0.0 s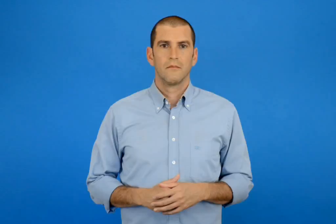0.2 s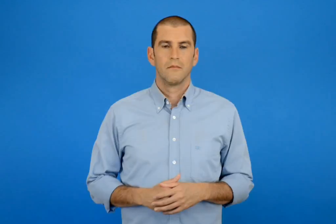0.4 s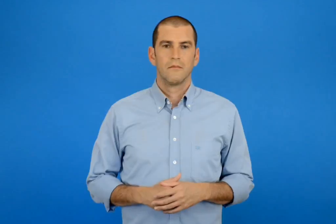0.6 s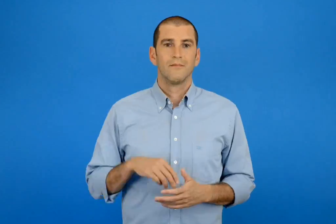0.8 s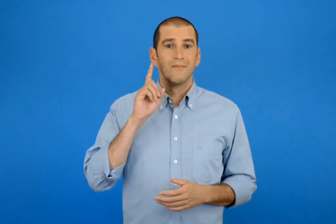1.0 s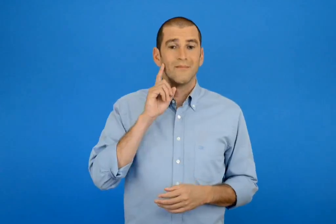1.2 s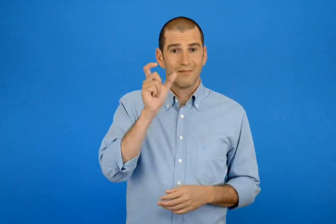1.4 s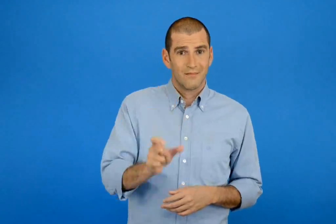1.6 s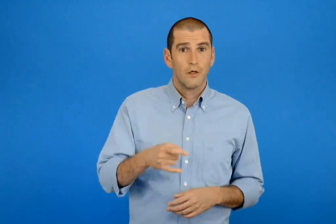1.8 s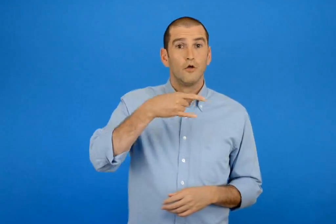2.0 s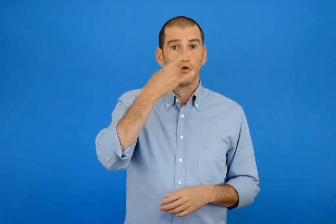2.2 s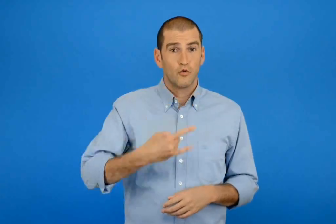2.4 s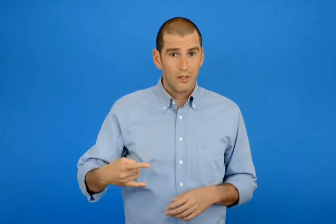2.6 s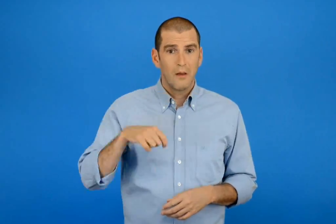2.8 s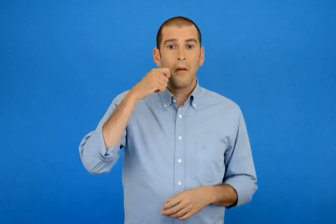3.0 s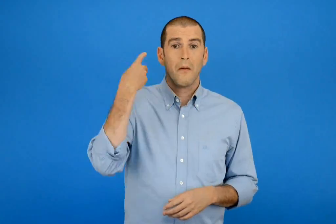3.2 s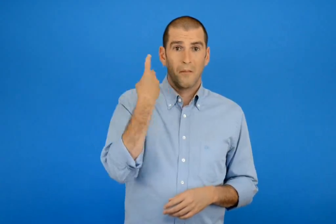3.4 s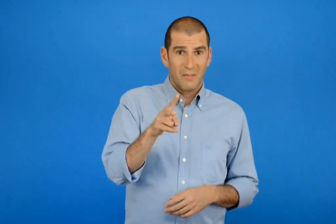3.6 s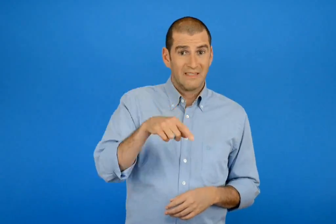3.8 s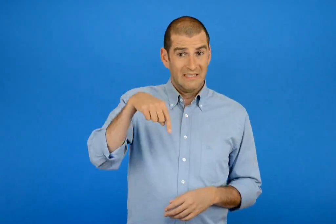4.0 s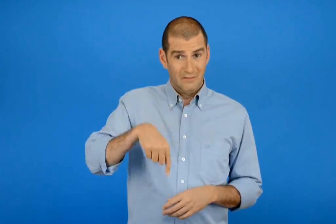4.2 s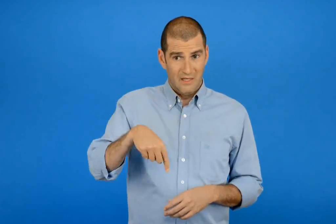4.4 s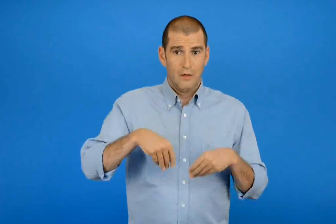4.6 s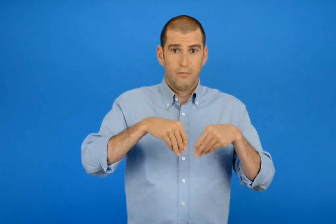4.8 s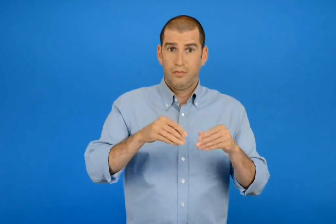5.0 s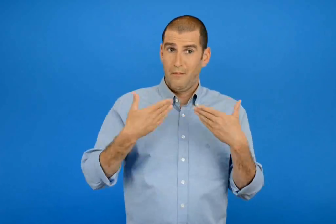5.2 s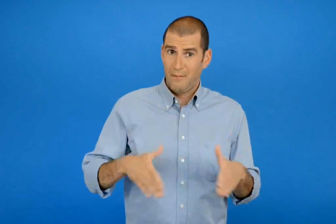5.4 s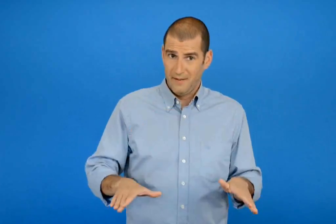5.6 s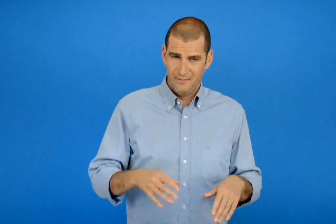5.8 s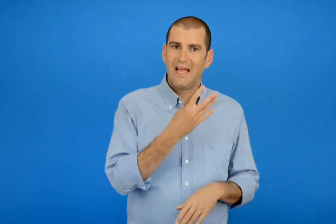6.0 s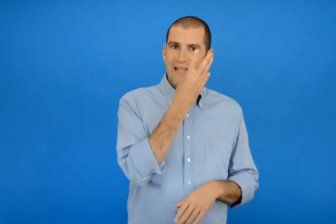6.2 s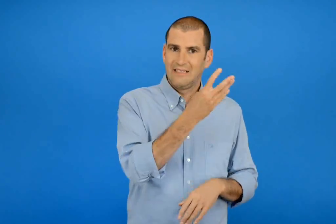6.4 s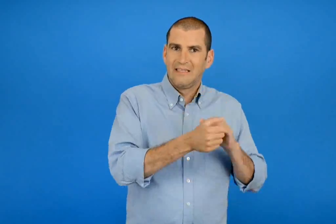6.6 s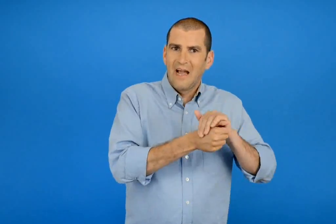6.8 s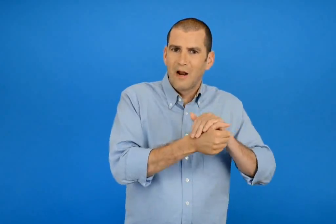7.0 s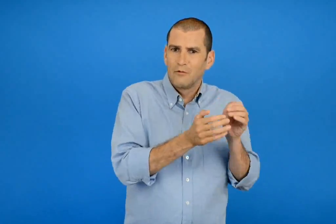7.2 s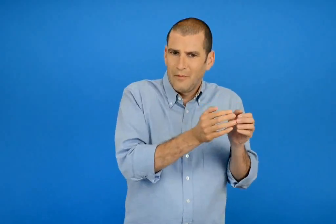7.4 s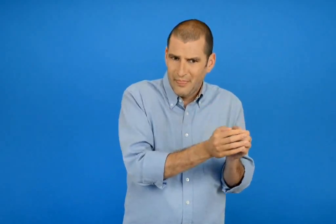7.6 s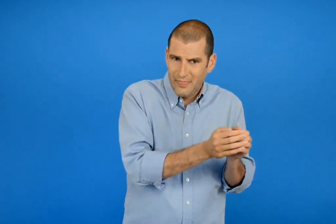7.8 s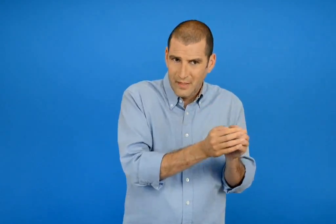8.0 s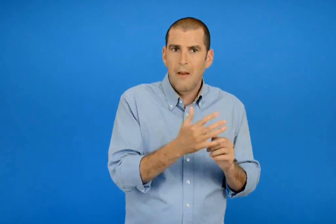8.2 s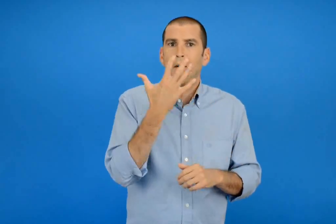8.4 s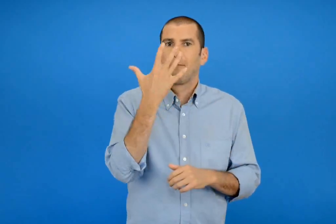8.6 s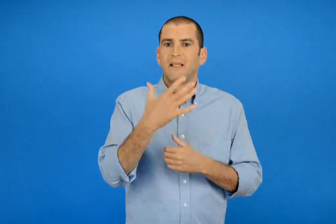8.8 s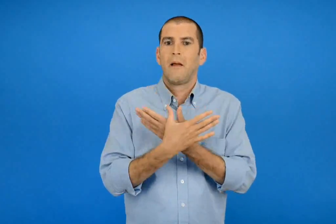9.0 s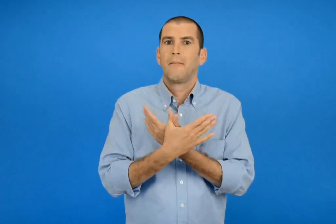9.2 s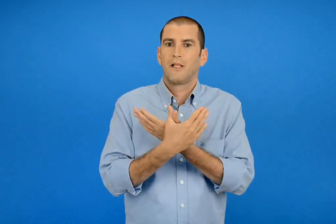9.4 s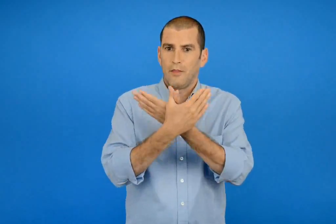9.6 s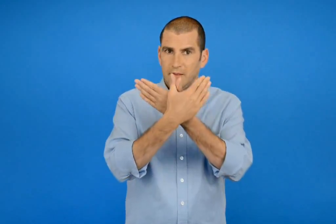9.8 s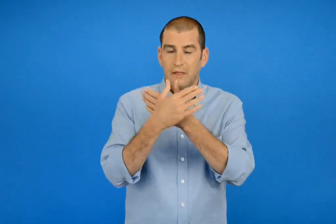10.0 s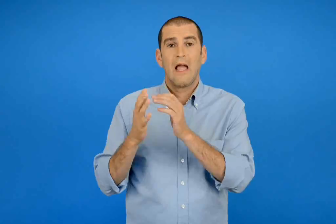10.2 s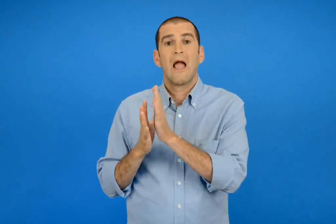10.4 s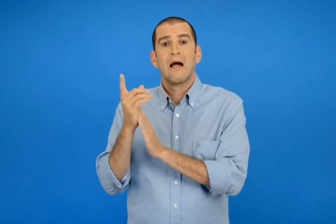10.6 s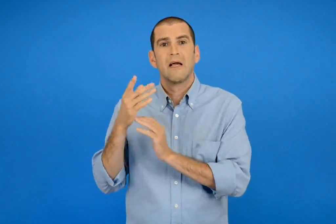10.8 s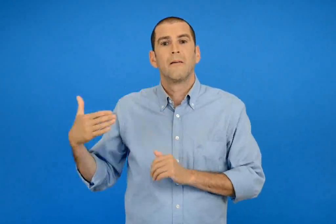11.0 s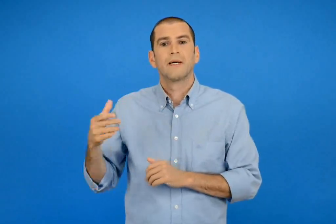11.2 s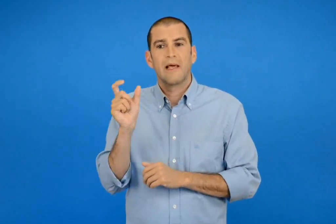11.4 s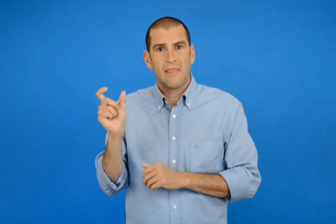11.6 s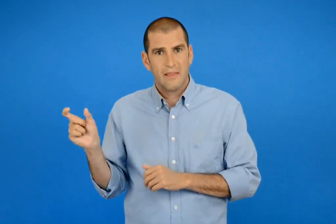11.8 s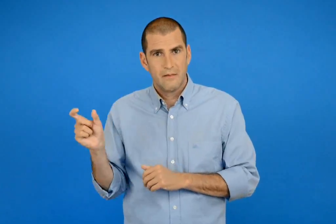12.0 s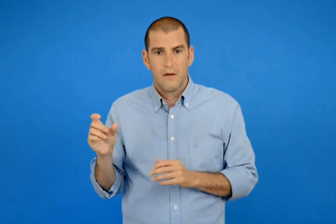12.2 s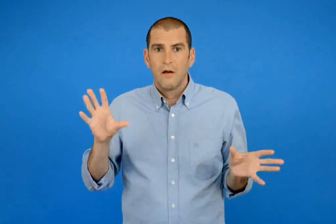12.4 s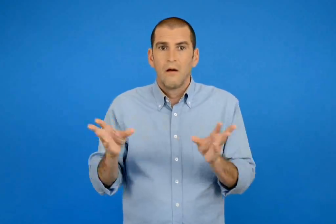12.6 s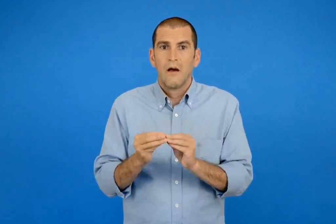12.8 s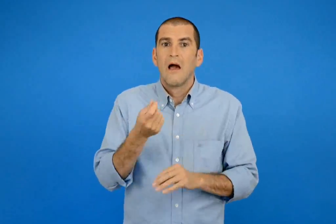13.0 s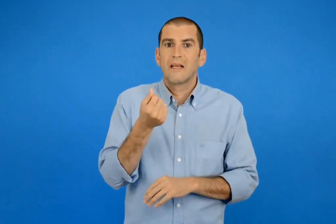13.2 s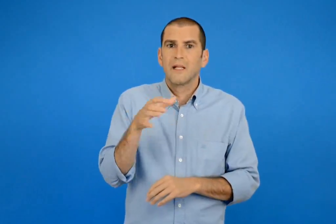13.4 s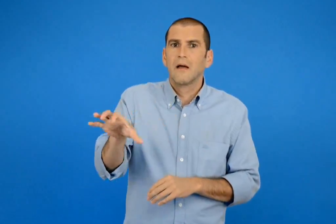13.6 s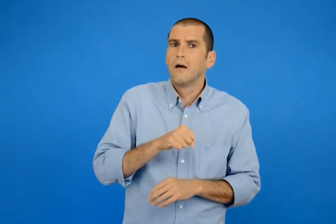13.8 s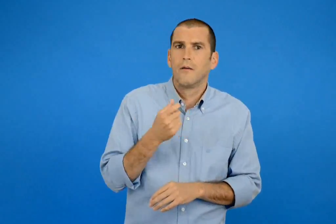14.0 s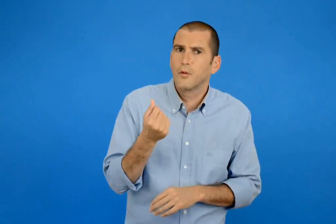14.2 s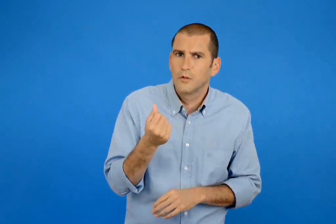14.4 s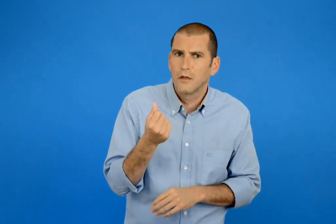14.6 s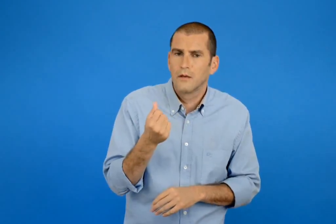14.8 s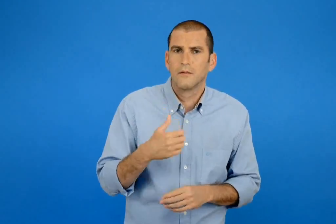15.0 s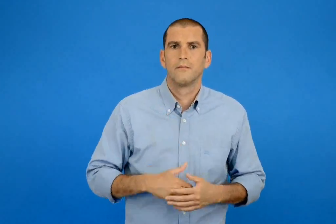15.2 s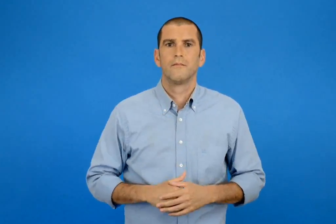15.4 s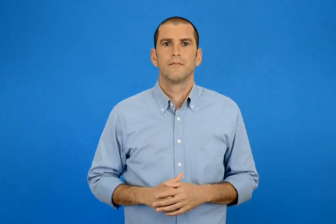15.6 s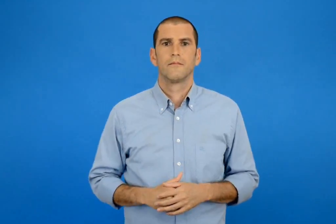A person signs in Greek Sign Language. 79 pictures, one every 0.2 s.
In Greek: η μητέρα της ζωής πούλησε σήμερα 4 χελωνίτσες 8 πεταλούδες 11 ψαράκια πόσα χρήματα πηρέ ;
